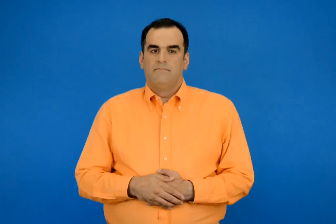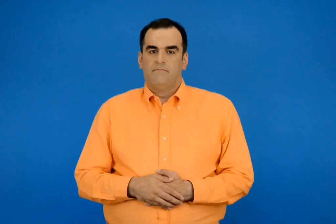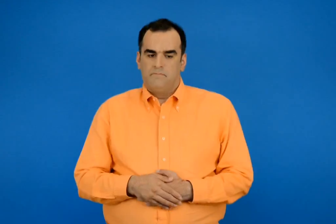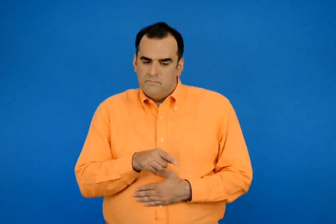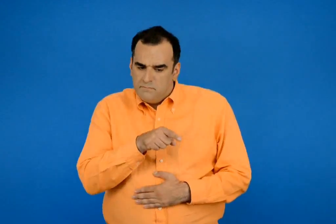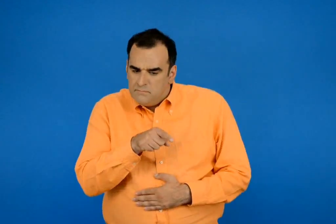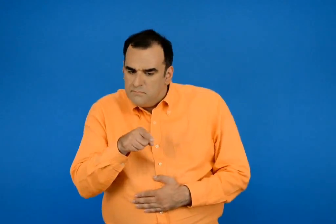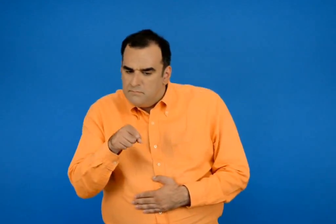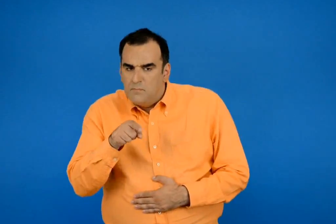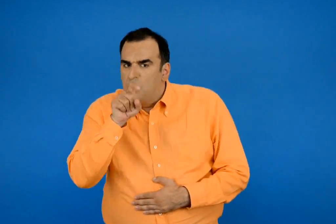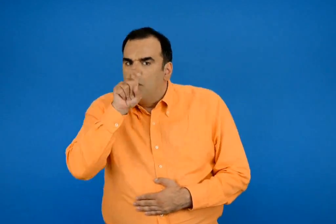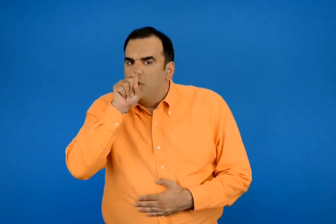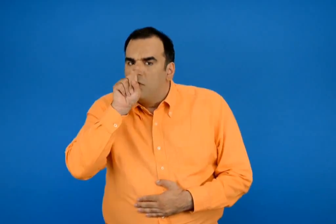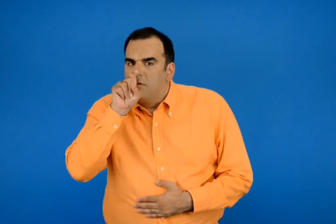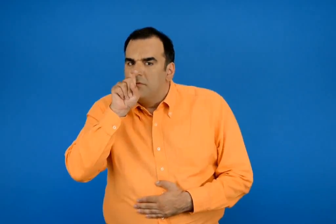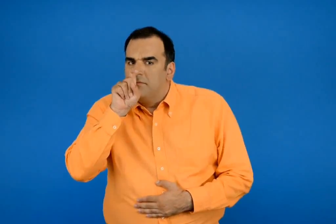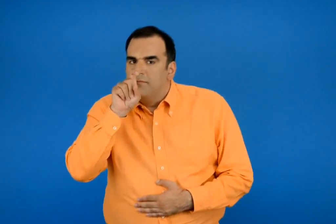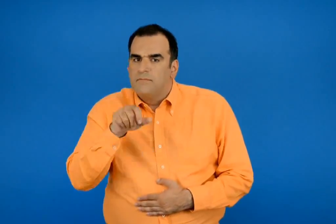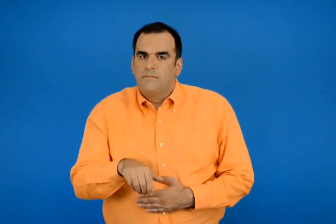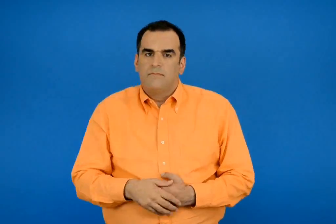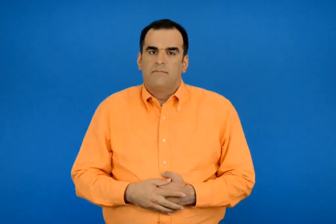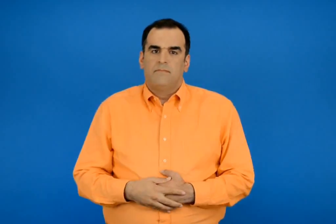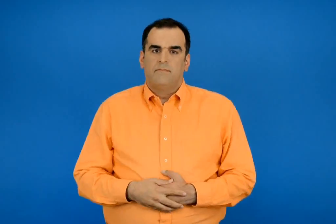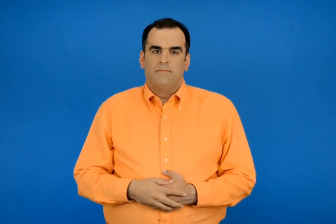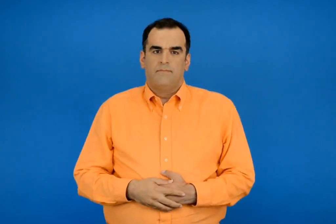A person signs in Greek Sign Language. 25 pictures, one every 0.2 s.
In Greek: κότες
